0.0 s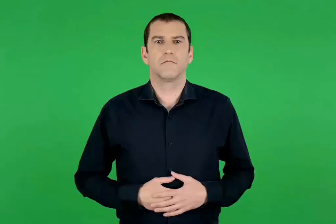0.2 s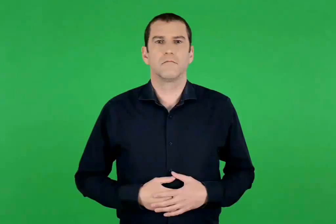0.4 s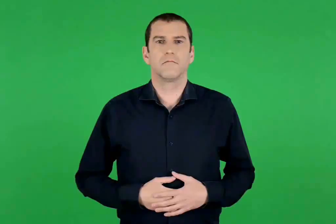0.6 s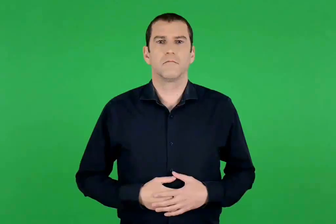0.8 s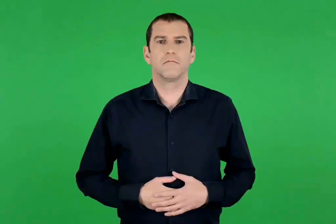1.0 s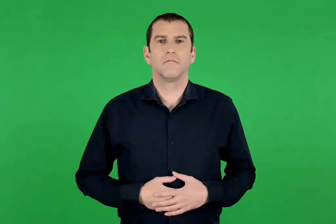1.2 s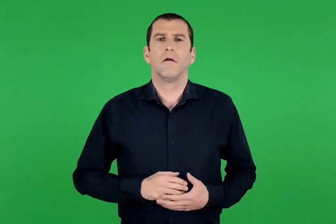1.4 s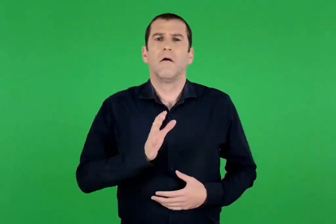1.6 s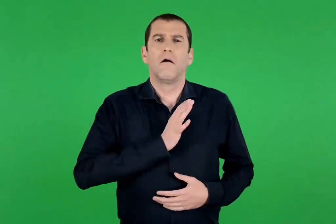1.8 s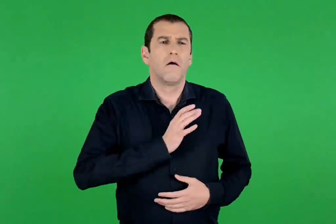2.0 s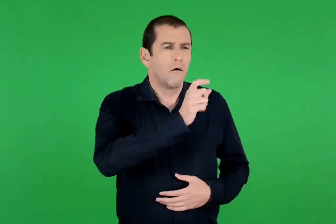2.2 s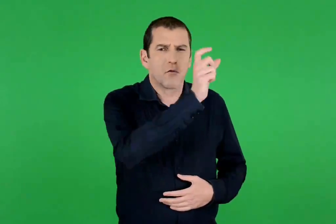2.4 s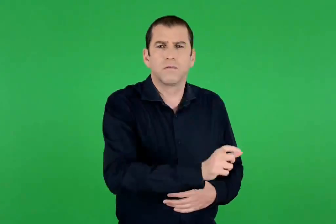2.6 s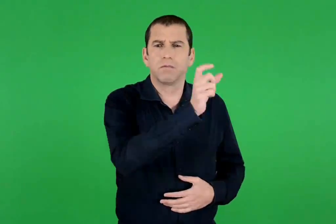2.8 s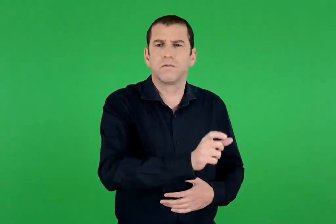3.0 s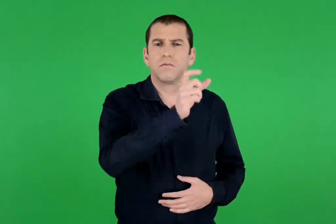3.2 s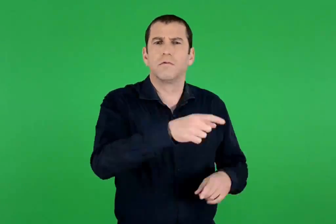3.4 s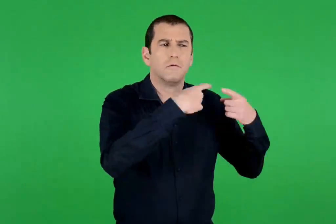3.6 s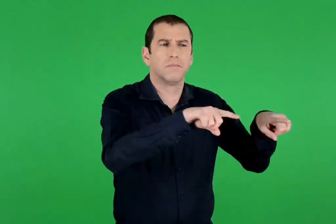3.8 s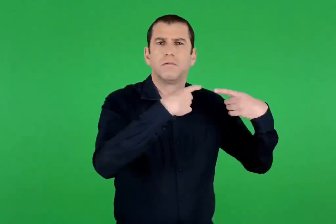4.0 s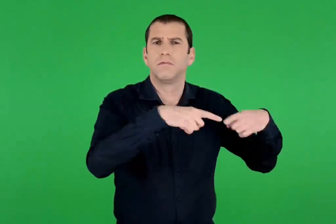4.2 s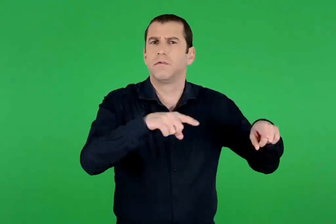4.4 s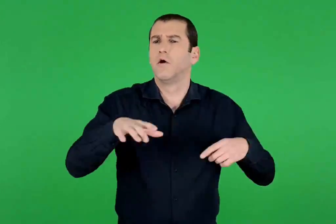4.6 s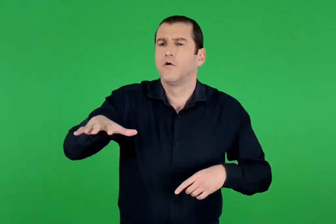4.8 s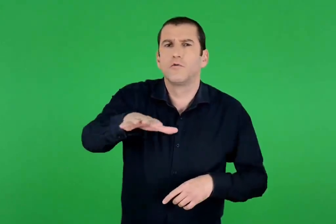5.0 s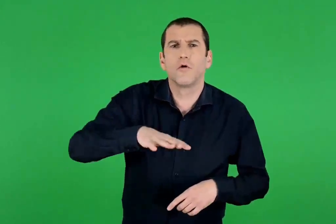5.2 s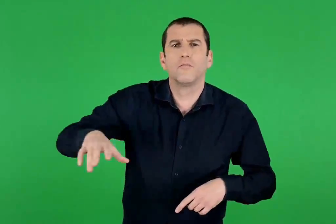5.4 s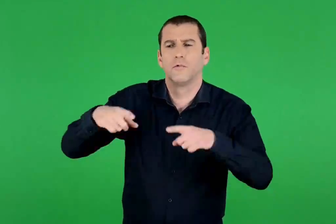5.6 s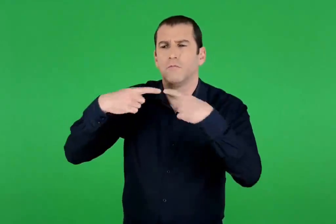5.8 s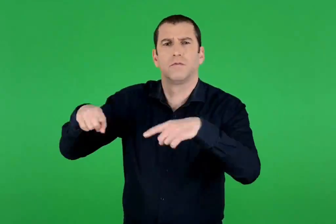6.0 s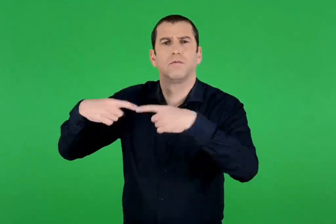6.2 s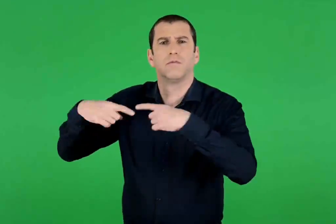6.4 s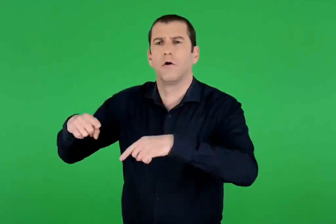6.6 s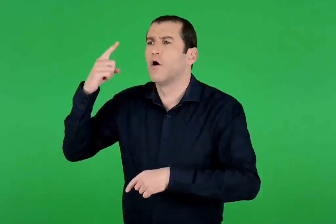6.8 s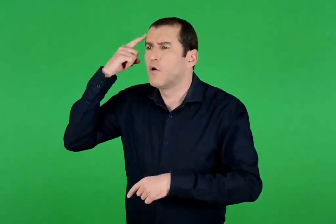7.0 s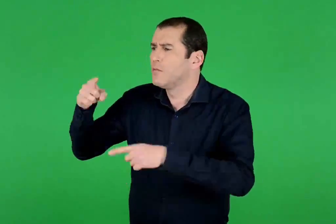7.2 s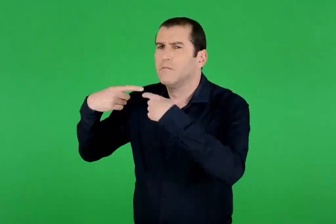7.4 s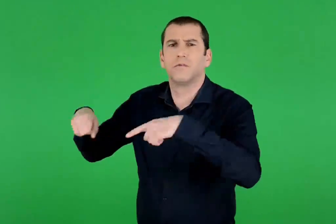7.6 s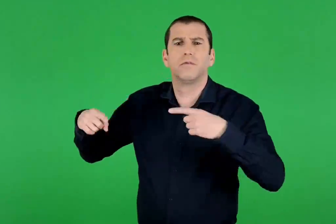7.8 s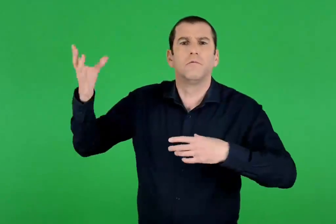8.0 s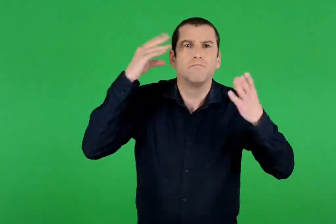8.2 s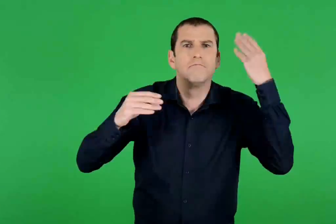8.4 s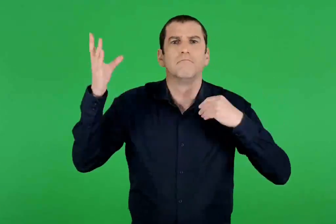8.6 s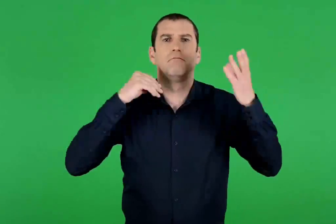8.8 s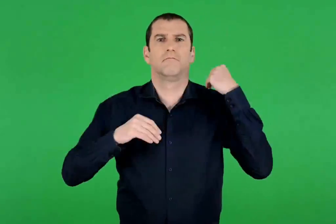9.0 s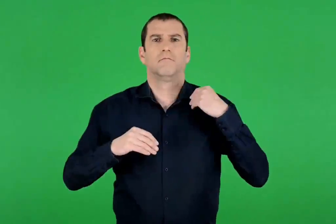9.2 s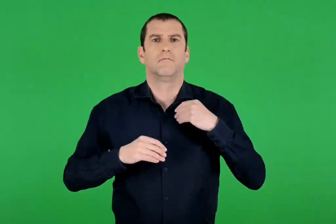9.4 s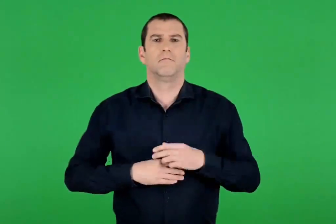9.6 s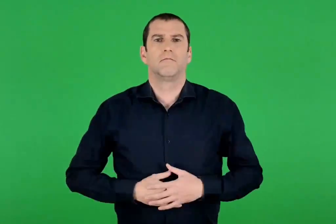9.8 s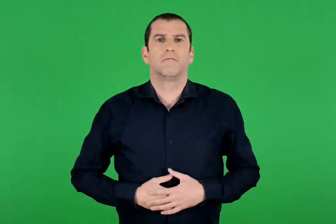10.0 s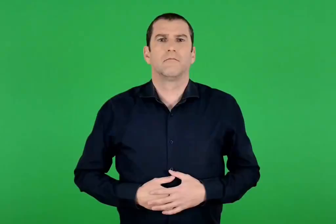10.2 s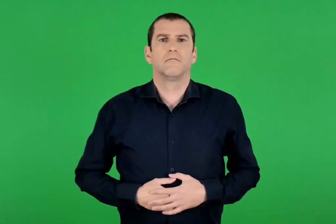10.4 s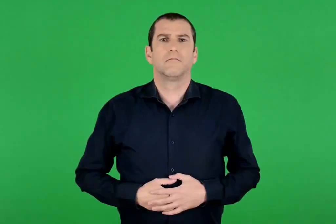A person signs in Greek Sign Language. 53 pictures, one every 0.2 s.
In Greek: κι ανθρώπων γνώρισε πολλών τους τόπους και τη γνώμη
